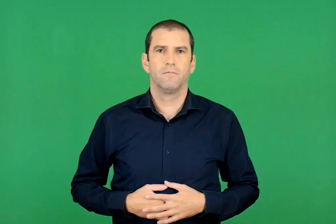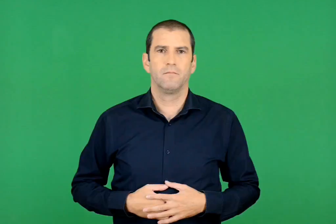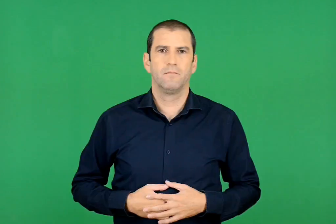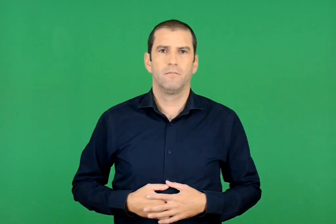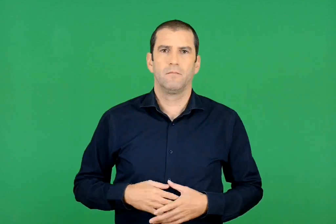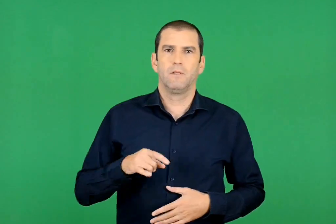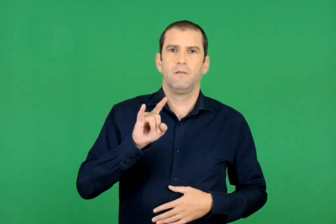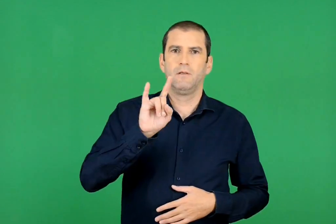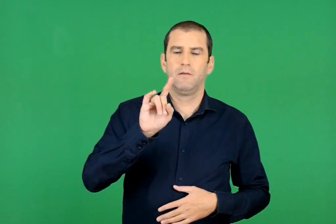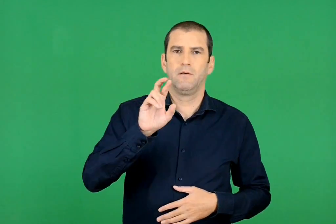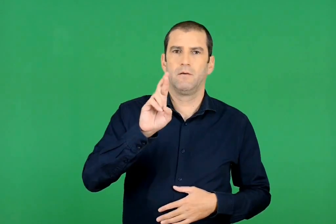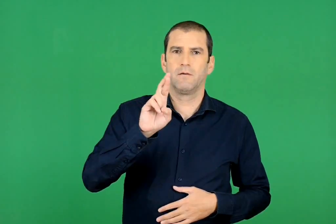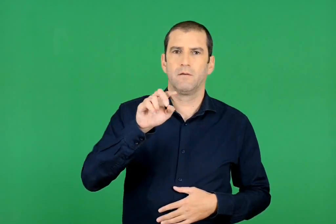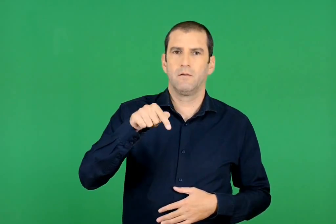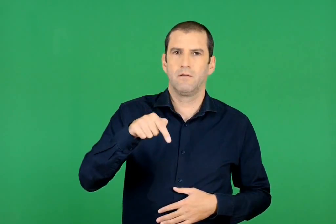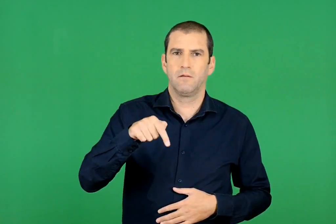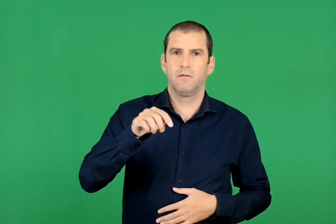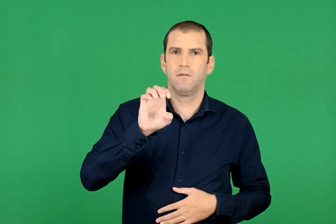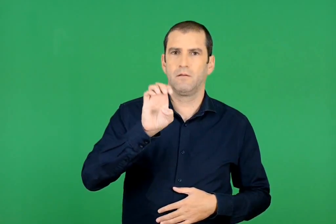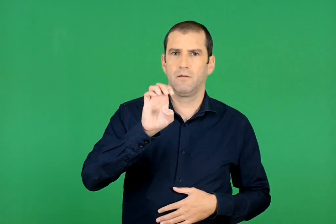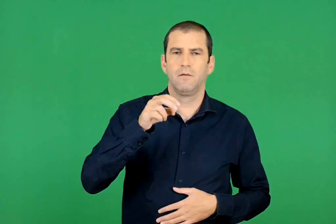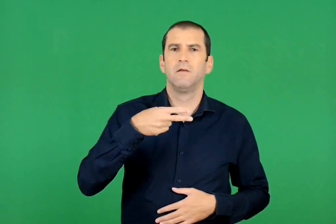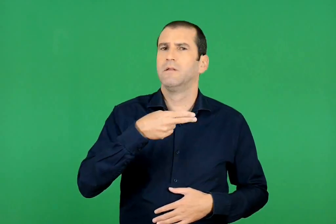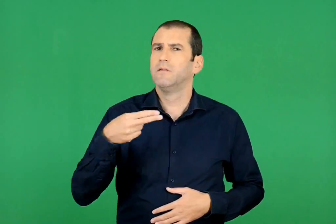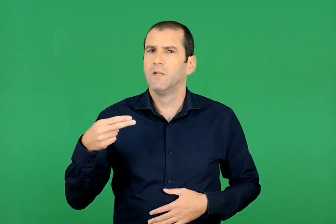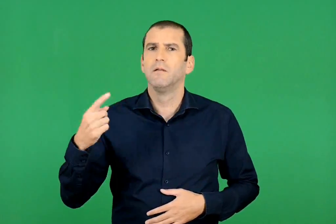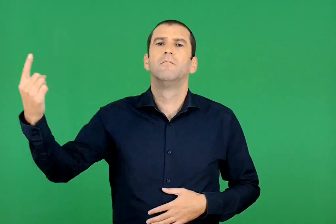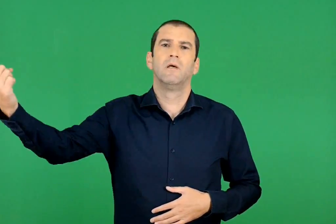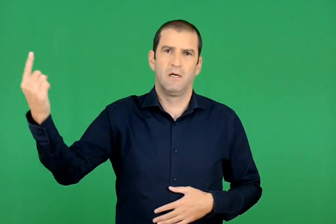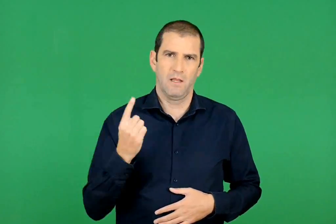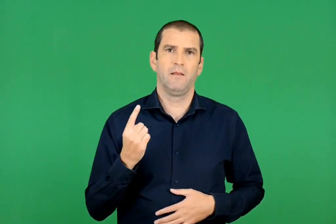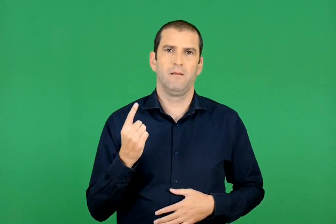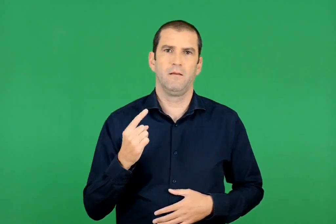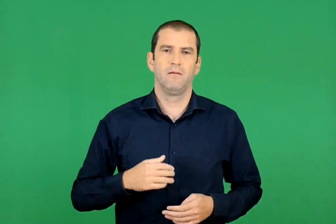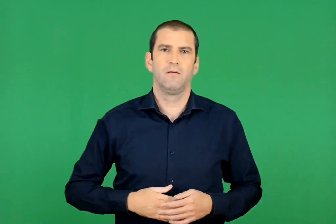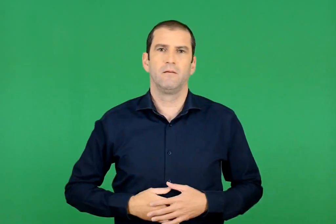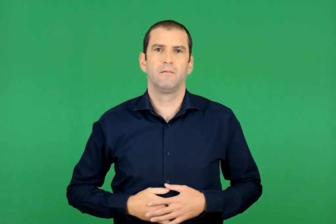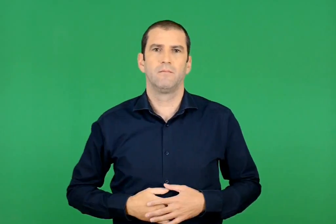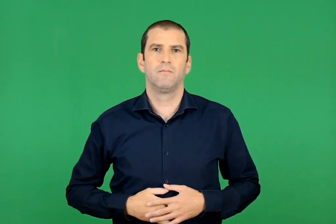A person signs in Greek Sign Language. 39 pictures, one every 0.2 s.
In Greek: ήρτε ήρθε
